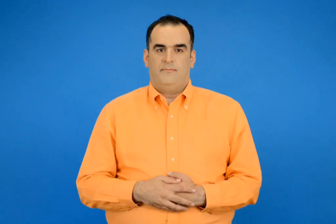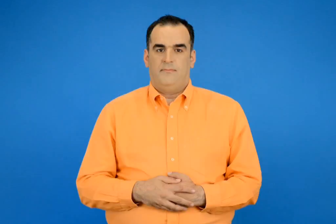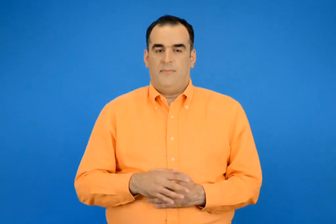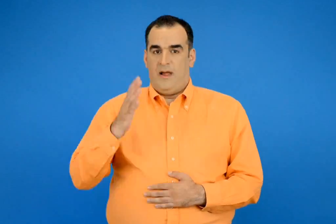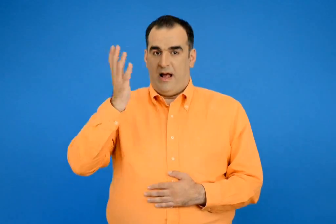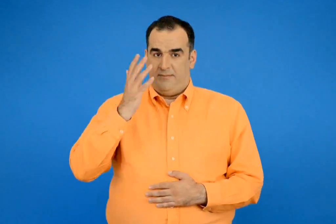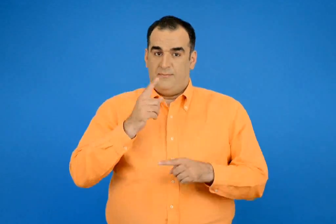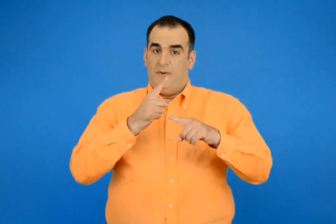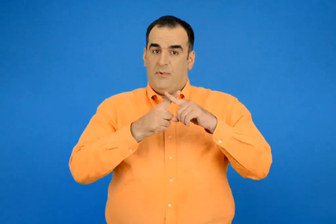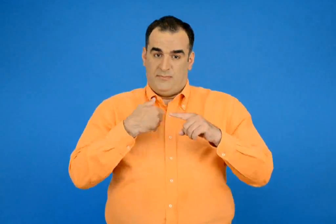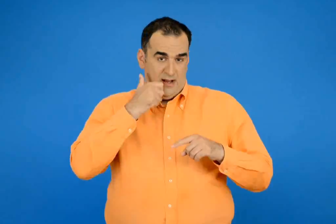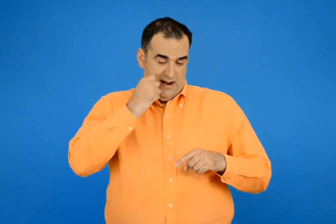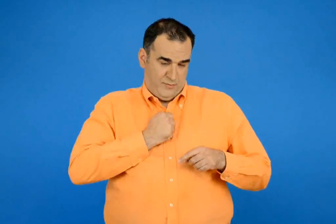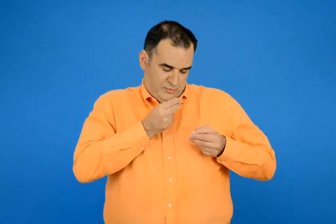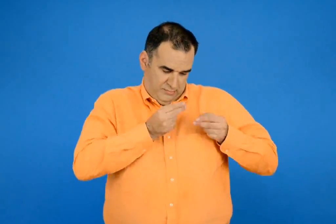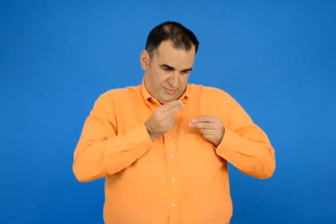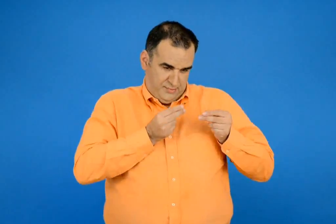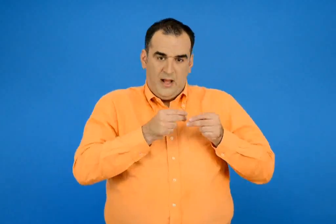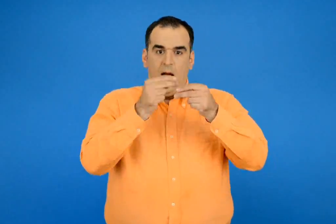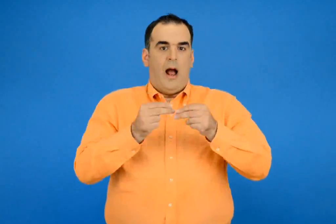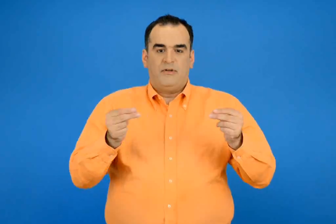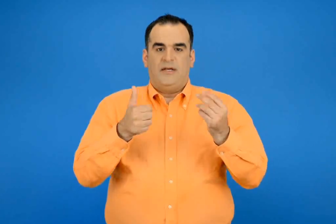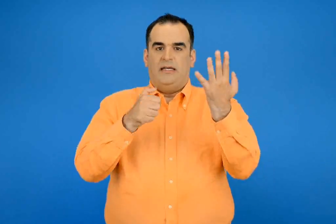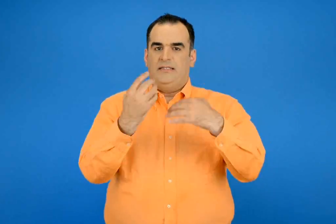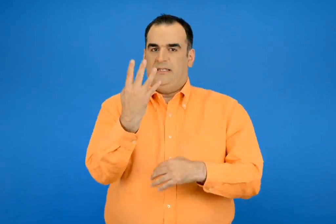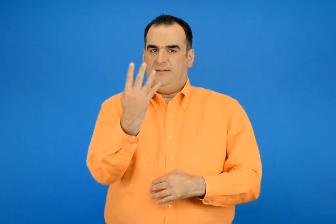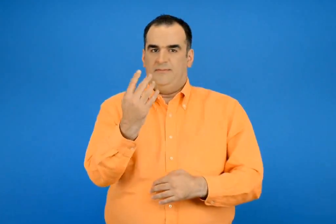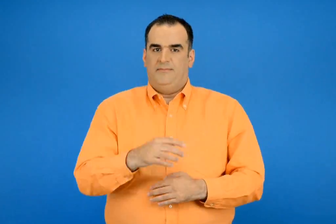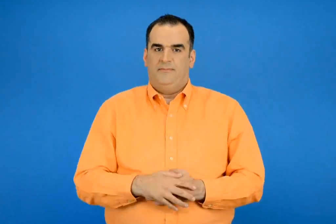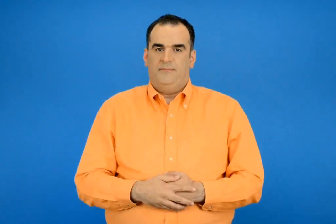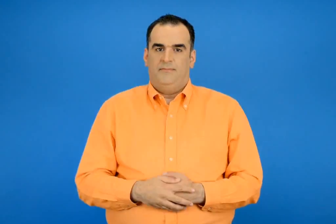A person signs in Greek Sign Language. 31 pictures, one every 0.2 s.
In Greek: αν πολλαπλασιαστώ με τον εαυτό μου δίνω το 64
